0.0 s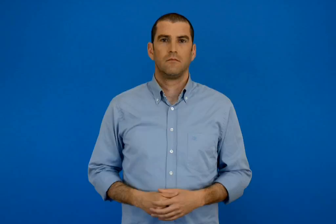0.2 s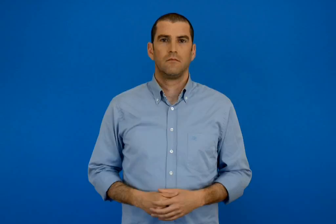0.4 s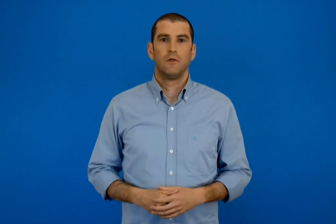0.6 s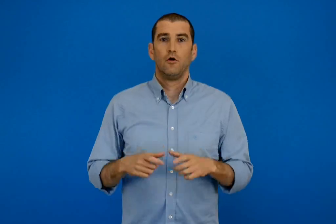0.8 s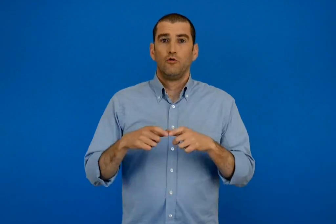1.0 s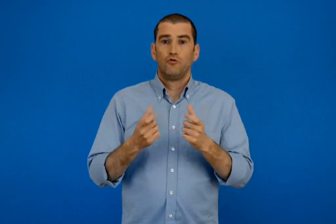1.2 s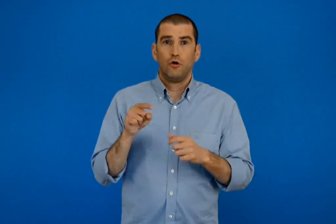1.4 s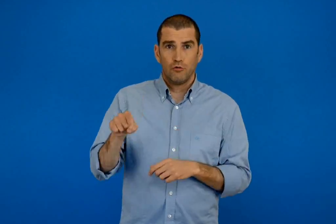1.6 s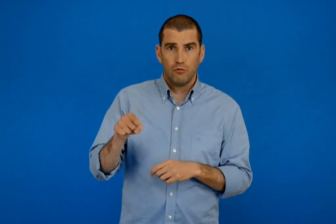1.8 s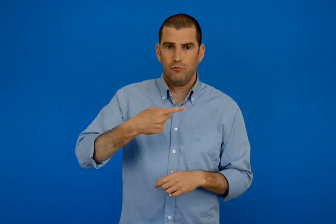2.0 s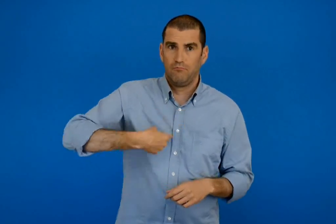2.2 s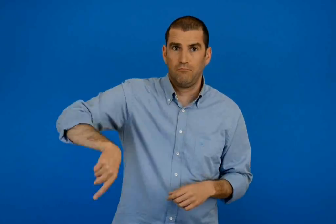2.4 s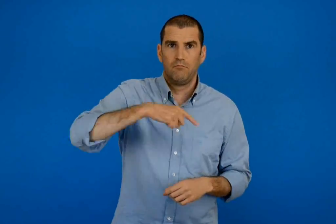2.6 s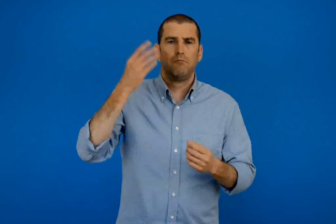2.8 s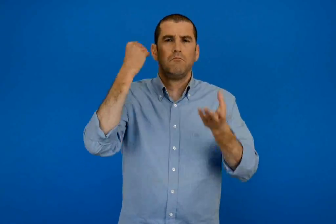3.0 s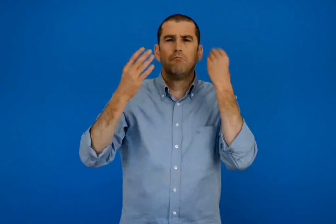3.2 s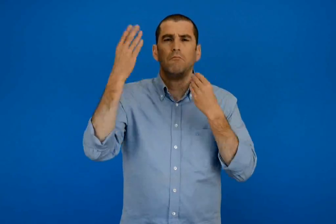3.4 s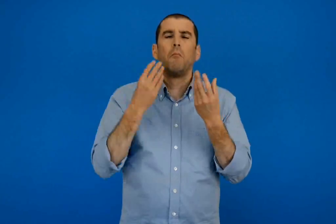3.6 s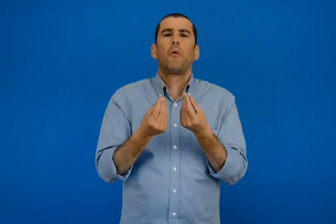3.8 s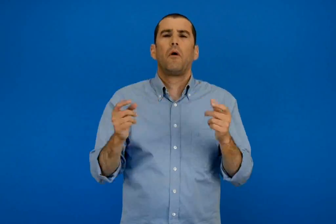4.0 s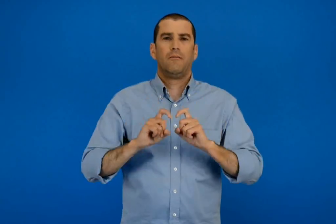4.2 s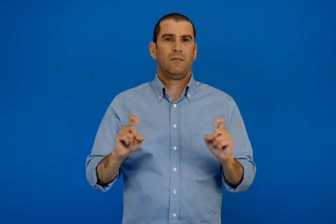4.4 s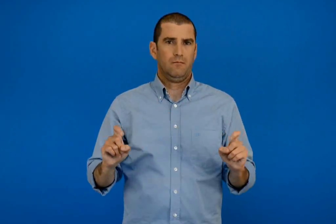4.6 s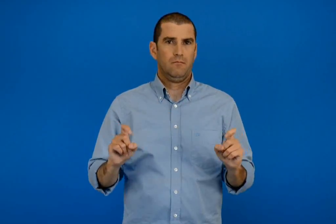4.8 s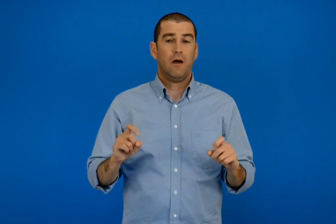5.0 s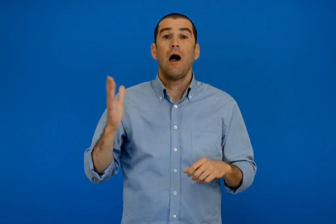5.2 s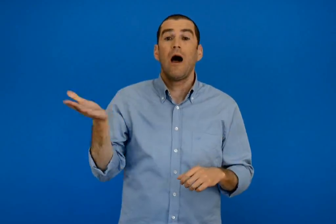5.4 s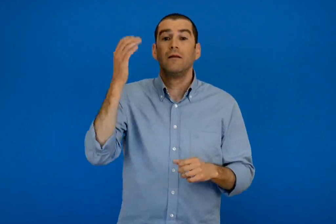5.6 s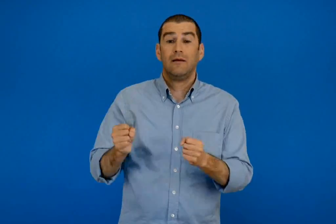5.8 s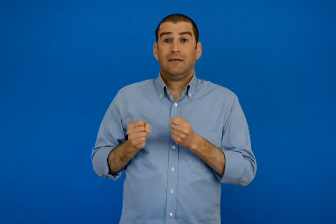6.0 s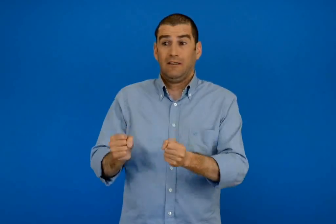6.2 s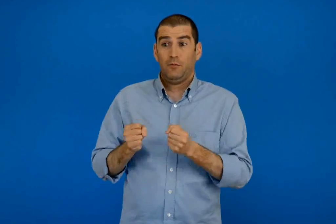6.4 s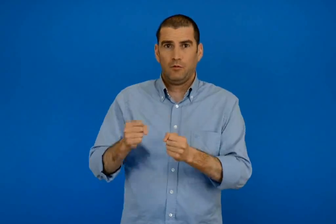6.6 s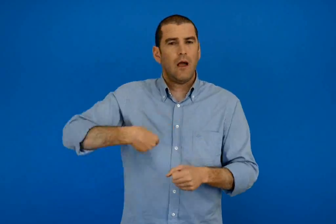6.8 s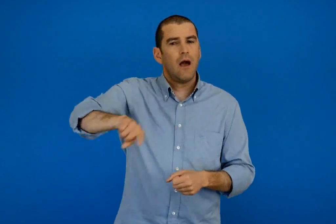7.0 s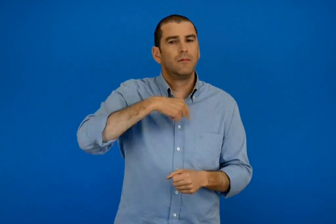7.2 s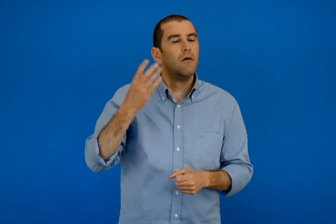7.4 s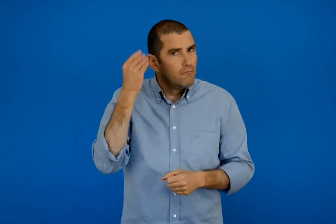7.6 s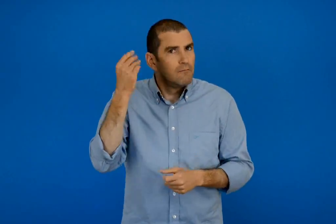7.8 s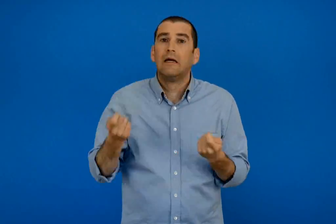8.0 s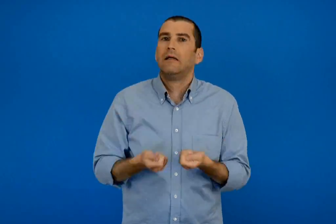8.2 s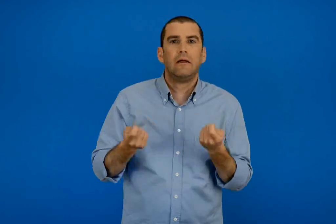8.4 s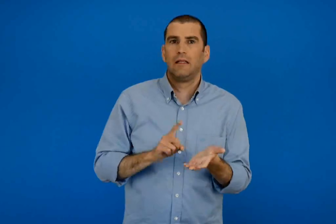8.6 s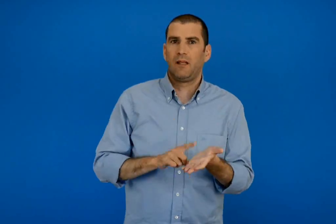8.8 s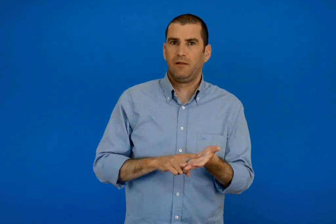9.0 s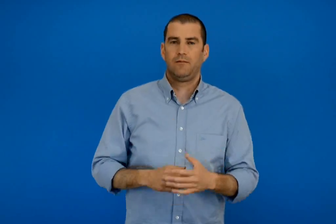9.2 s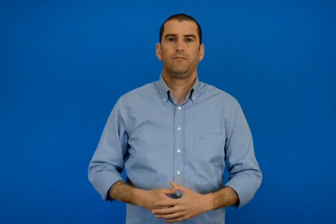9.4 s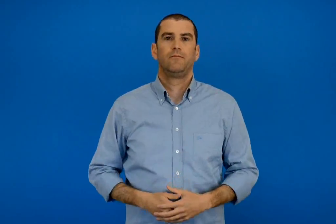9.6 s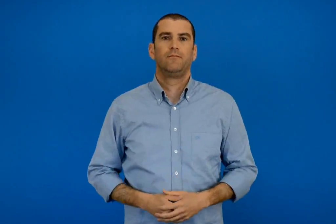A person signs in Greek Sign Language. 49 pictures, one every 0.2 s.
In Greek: στο σχολείο μαθαίνουμε πολλά πράγματα μαθαίνουμε τι πρέπει να κάνουμε την ωρά του σεισμού
